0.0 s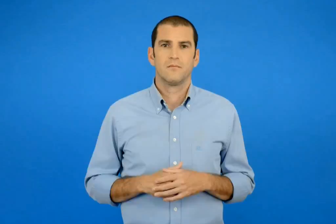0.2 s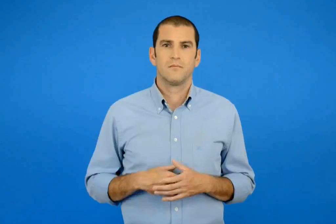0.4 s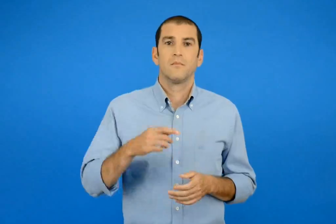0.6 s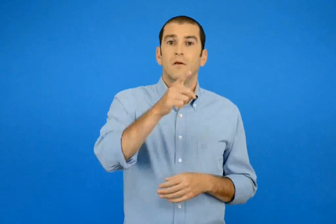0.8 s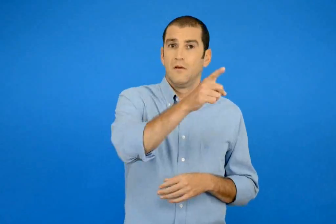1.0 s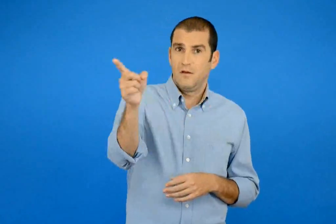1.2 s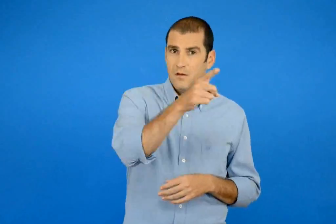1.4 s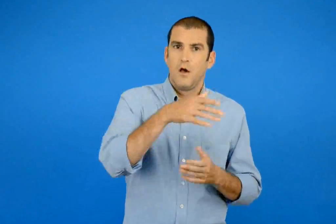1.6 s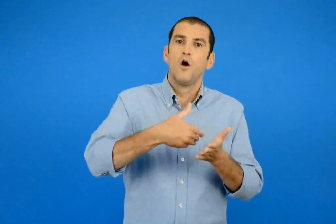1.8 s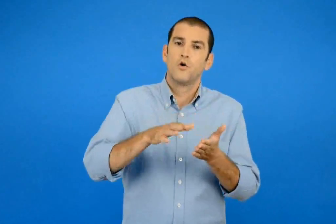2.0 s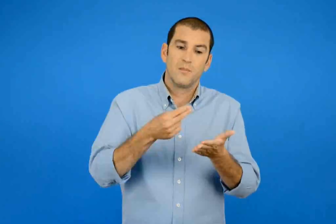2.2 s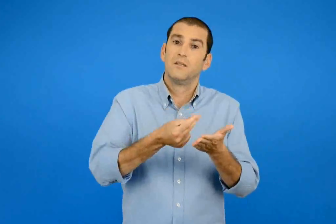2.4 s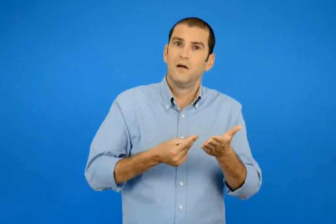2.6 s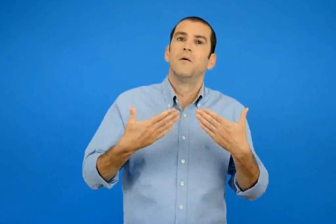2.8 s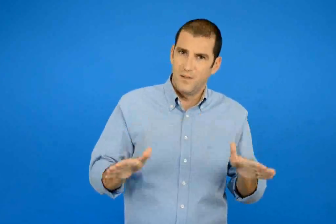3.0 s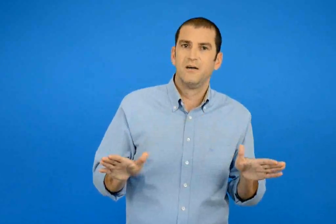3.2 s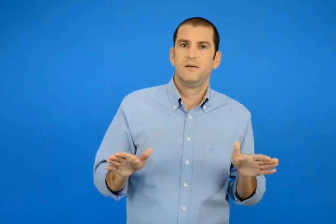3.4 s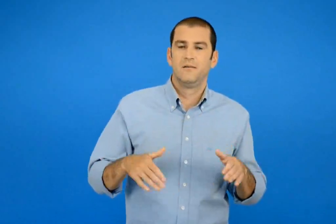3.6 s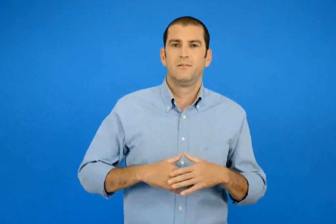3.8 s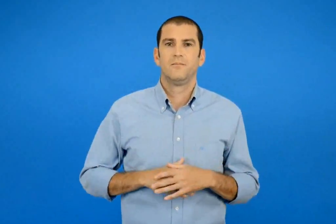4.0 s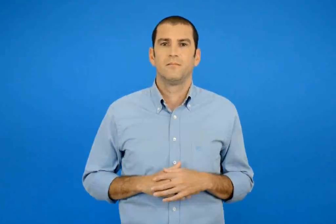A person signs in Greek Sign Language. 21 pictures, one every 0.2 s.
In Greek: χρωματίσατε
